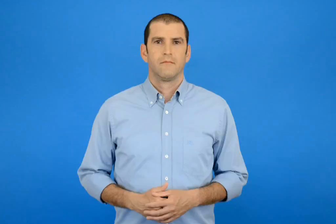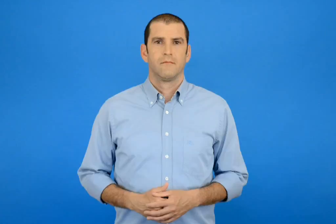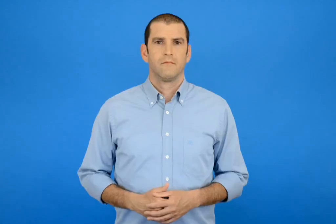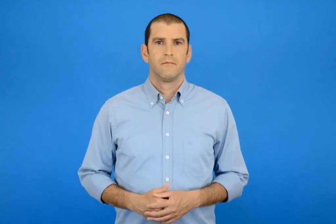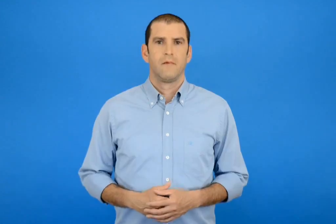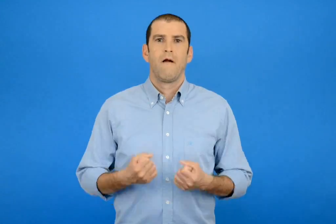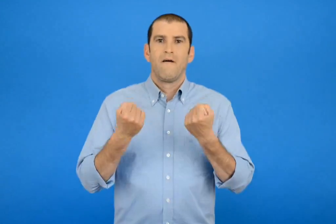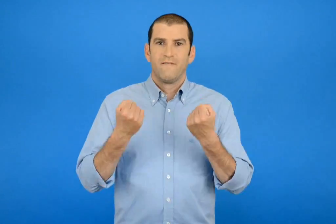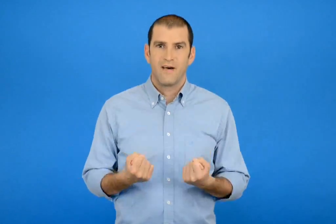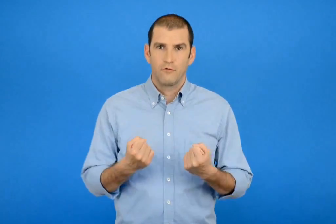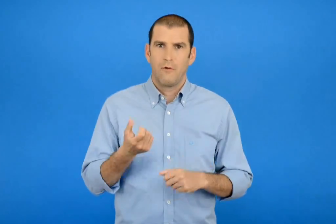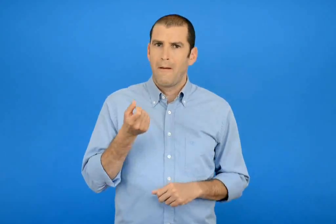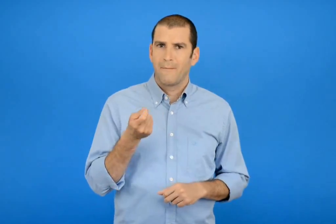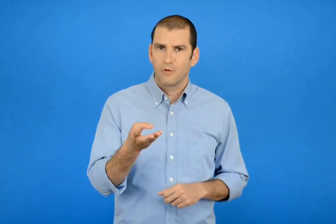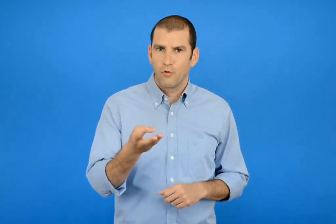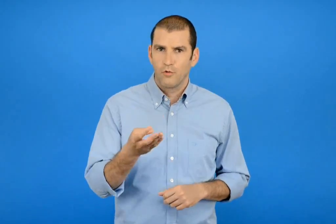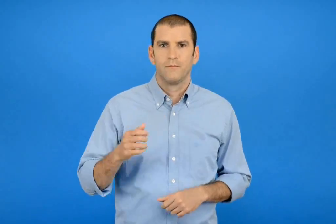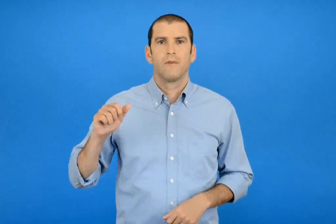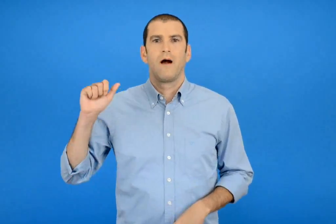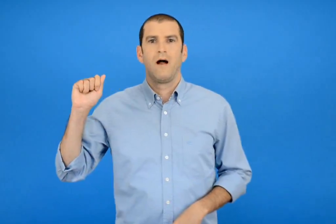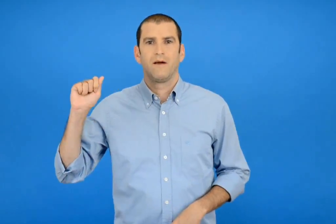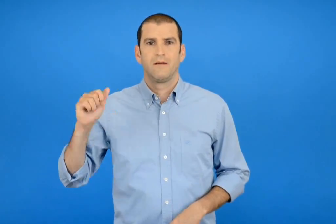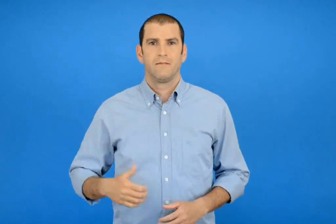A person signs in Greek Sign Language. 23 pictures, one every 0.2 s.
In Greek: μετρώ το βάρος α
